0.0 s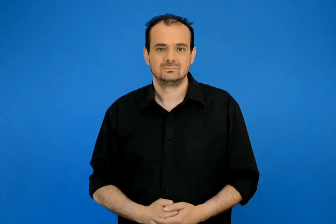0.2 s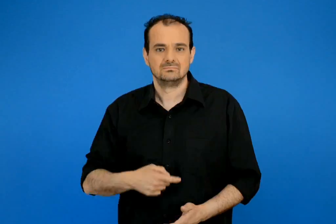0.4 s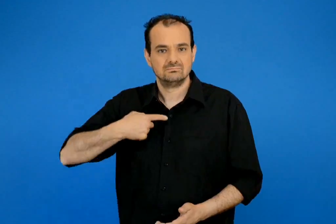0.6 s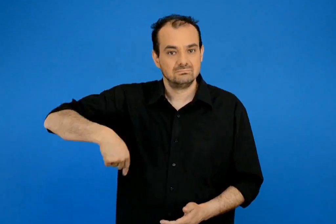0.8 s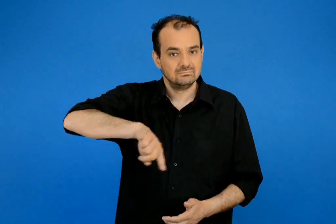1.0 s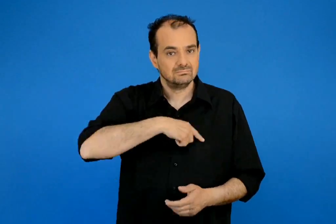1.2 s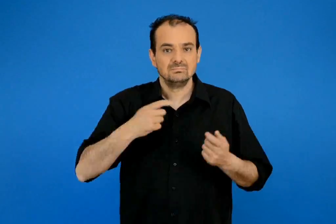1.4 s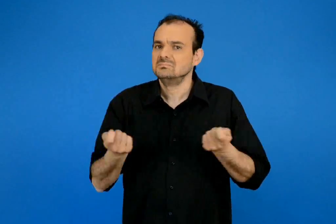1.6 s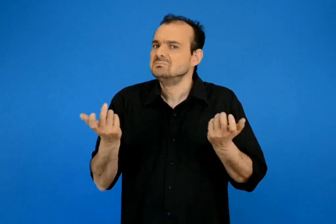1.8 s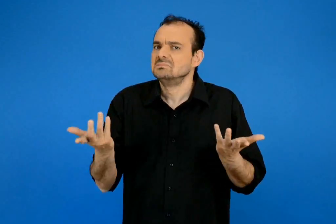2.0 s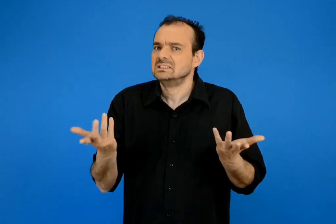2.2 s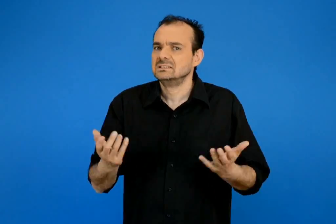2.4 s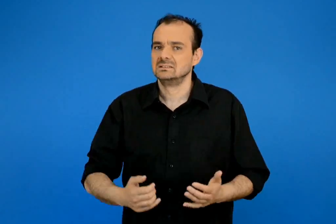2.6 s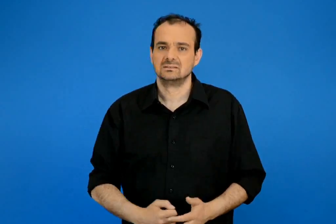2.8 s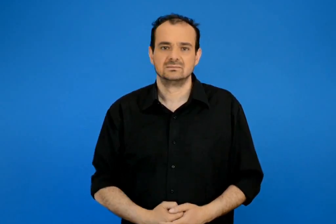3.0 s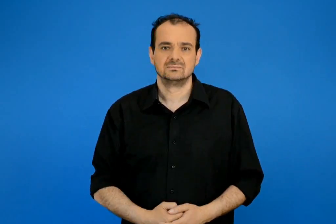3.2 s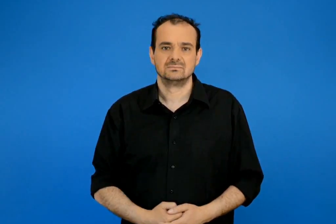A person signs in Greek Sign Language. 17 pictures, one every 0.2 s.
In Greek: τι κάνουμε ;
